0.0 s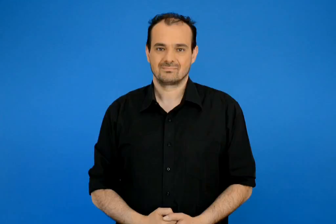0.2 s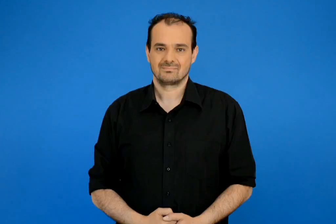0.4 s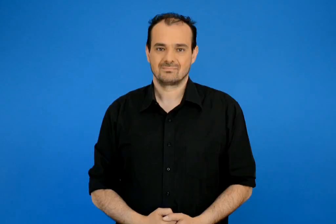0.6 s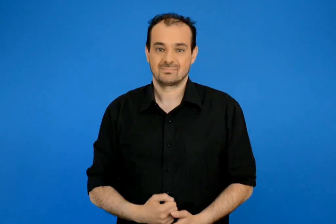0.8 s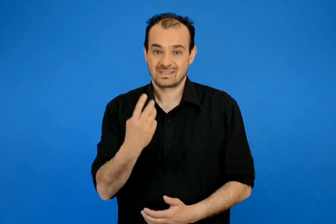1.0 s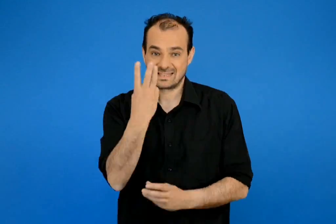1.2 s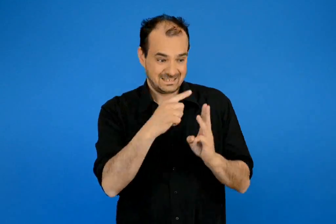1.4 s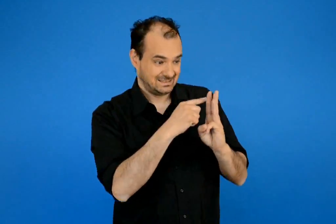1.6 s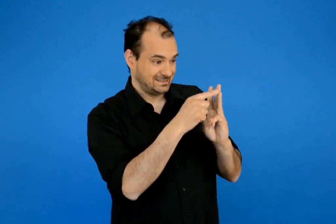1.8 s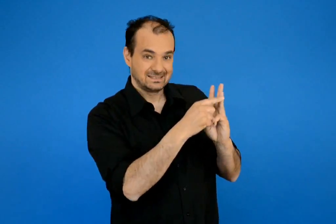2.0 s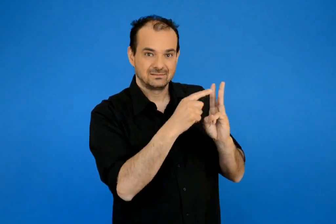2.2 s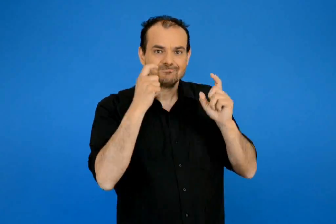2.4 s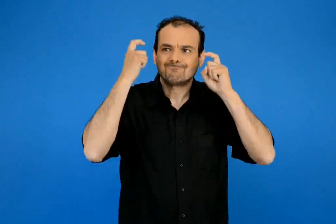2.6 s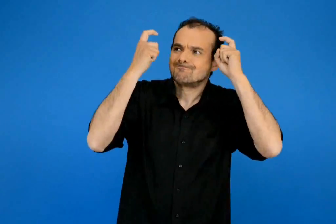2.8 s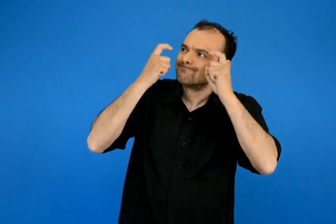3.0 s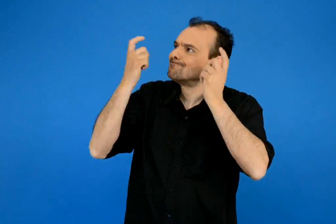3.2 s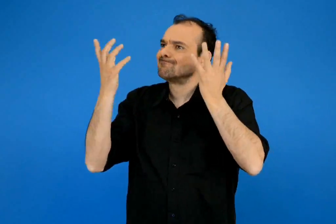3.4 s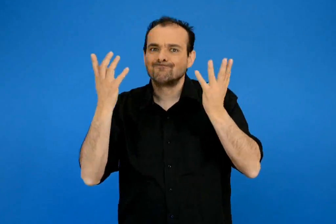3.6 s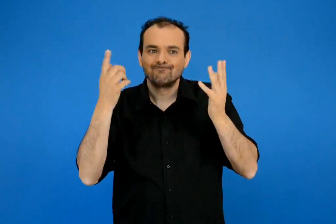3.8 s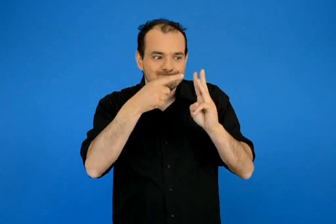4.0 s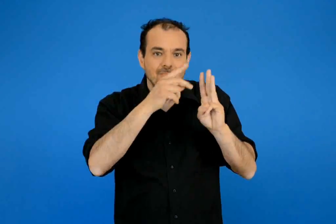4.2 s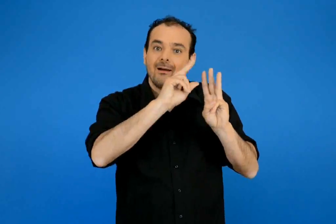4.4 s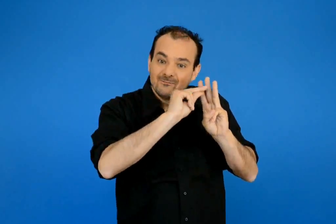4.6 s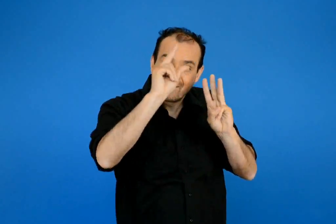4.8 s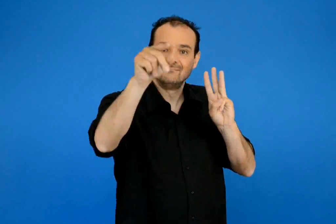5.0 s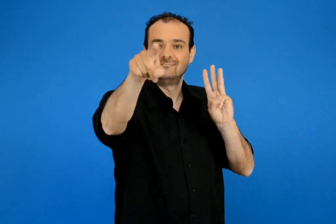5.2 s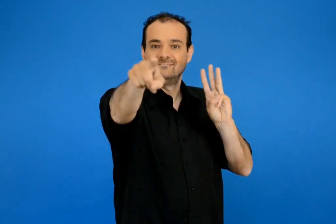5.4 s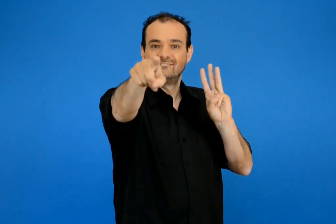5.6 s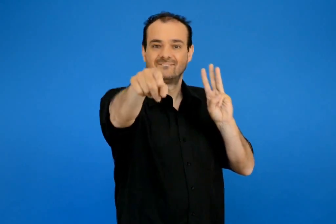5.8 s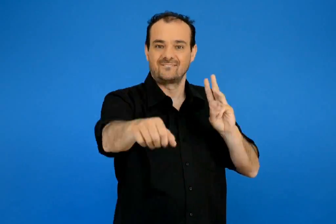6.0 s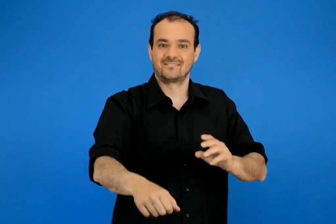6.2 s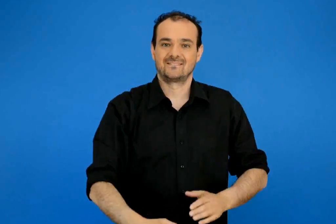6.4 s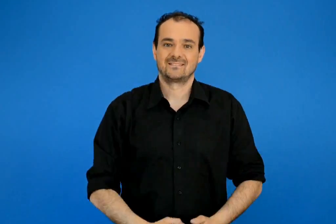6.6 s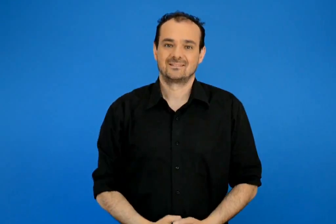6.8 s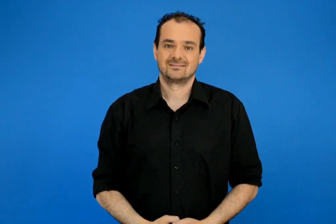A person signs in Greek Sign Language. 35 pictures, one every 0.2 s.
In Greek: πολλές φορές έχουν τις ιδίες απορίες με εσάς
